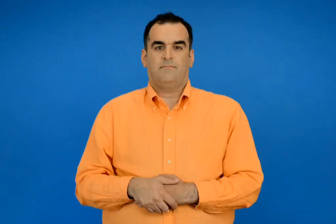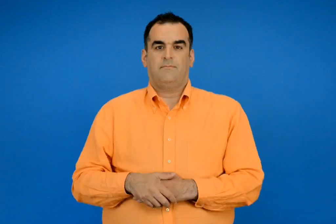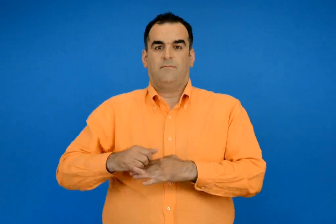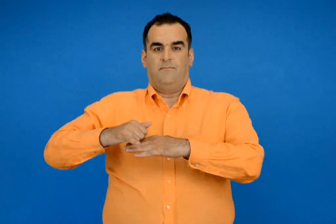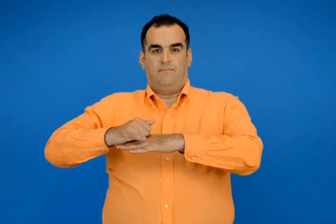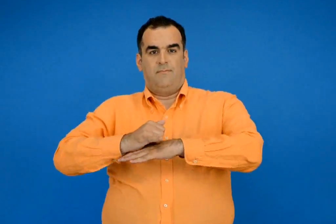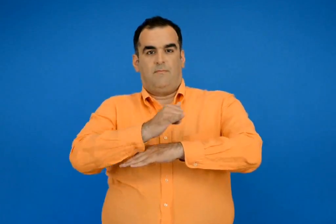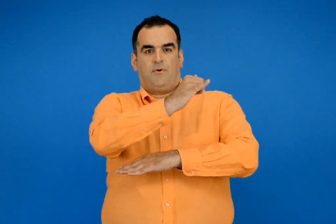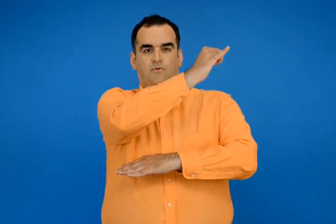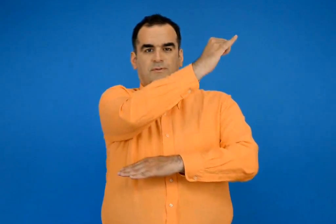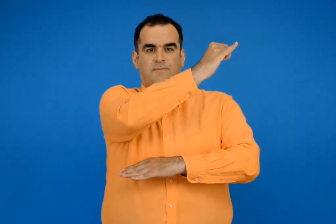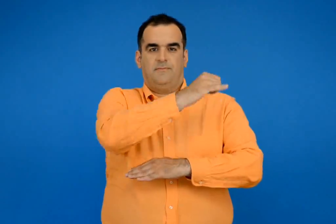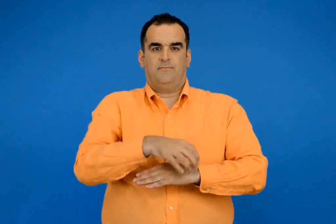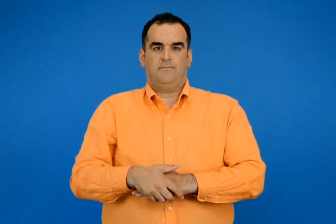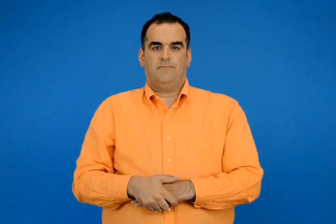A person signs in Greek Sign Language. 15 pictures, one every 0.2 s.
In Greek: απογείωση
